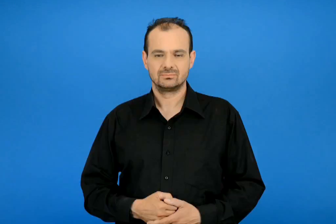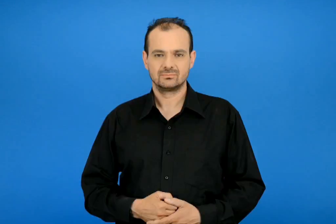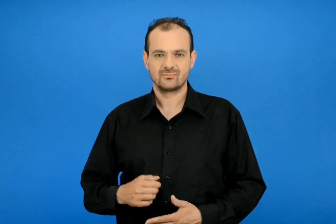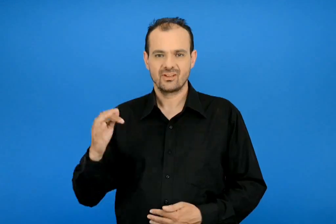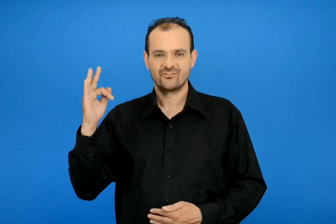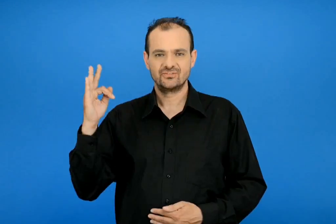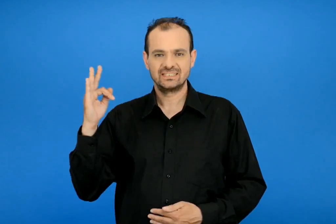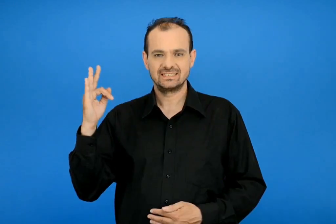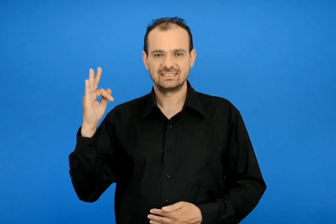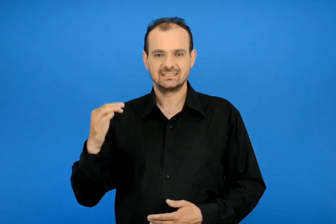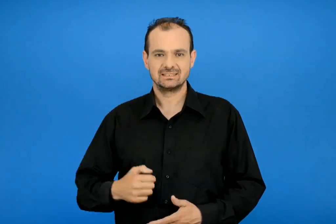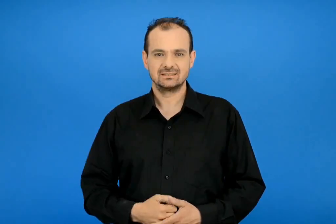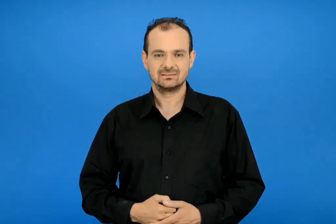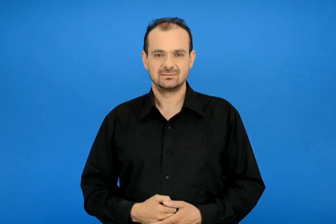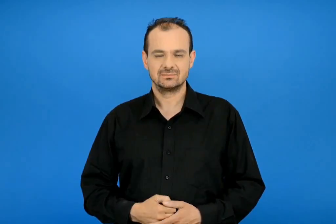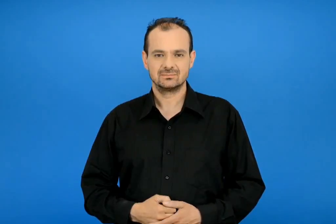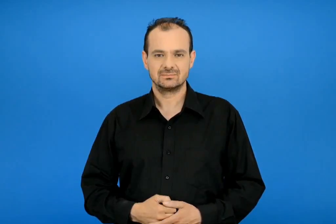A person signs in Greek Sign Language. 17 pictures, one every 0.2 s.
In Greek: φι
